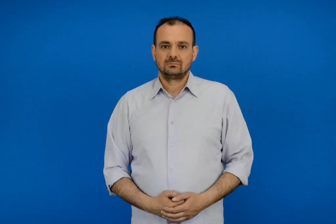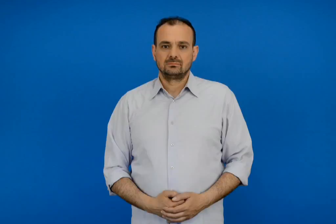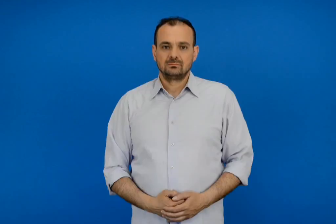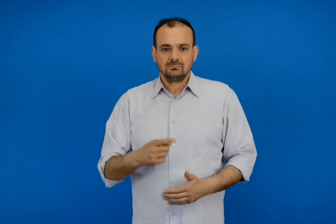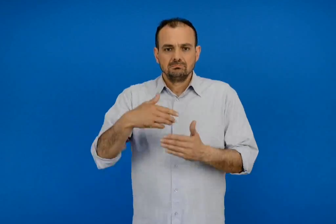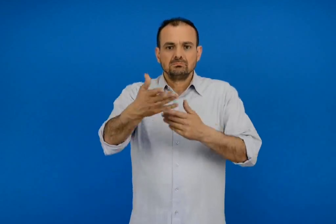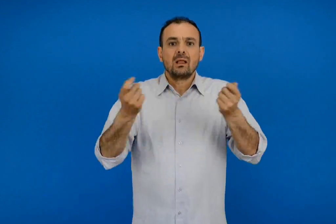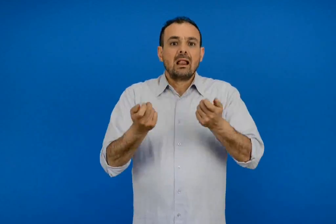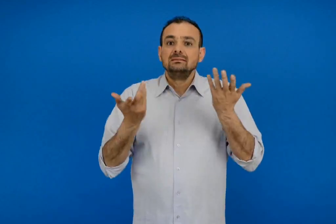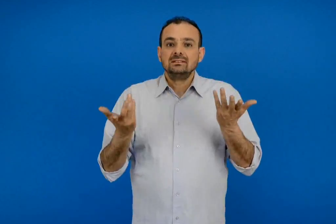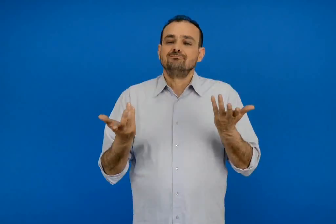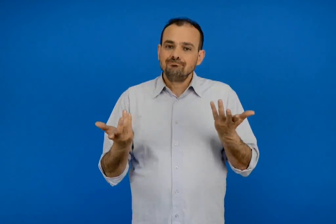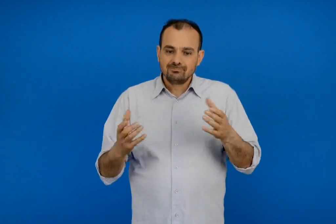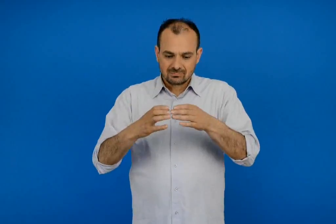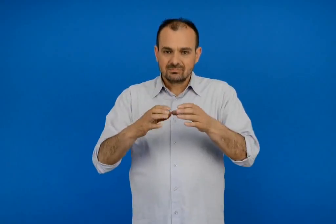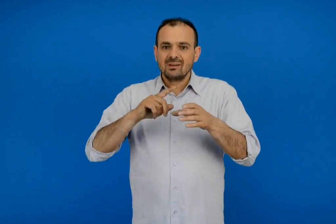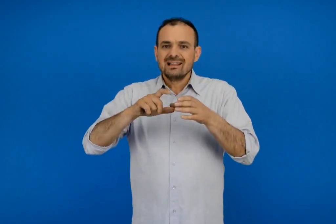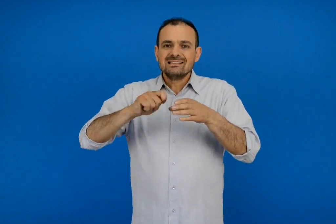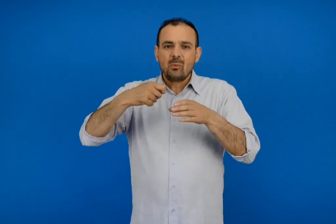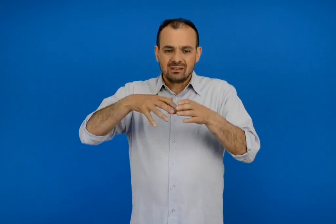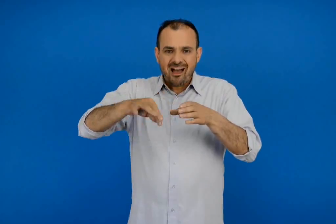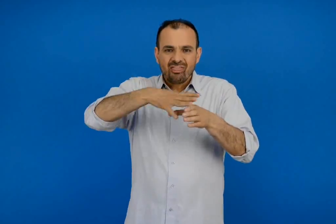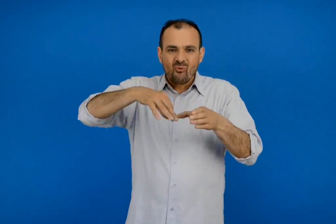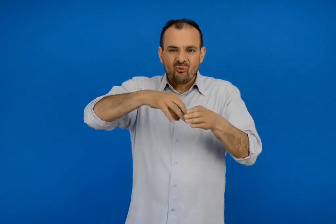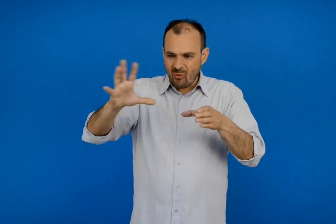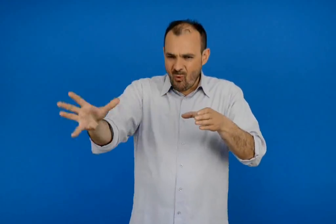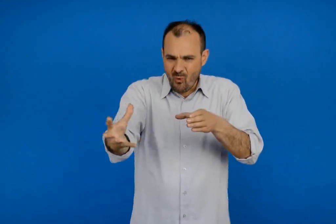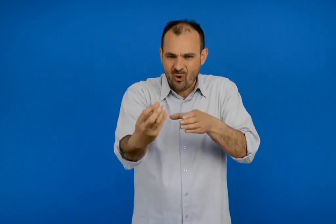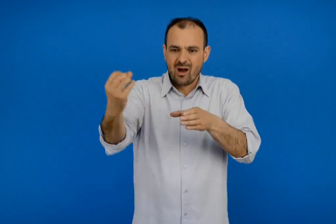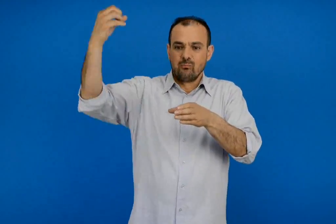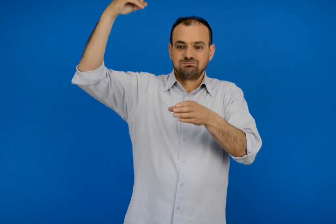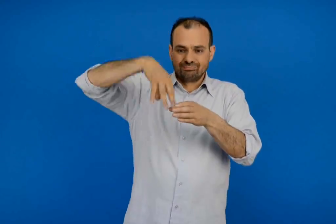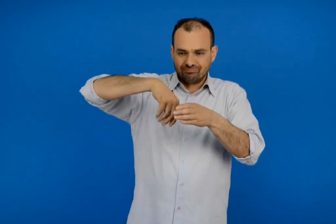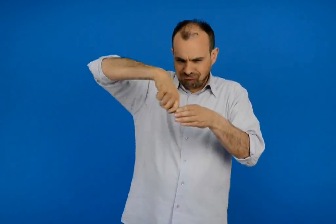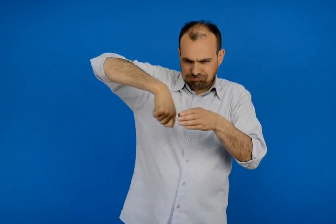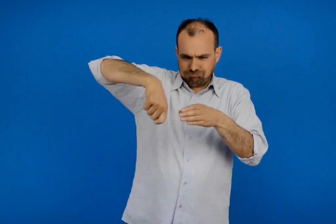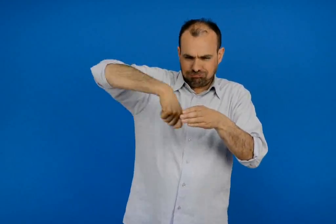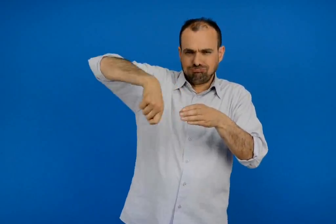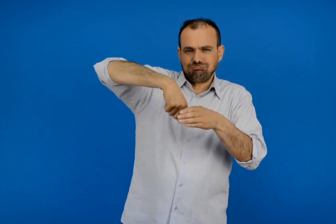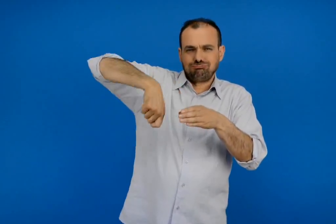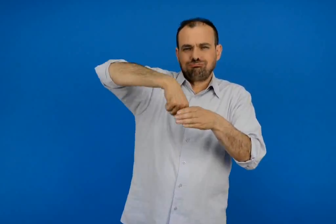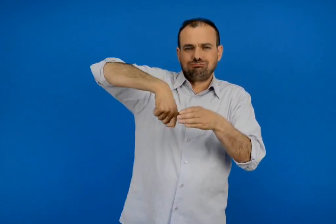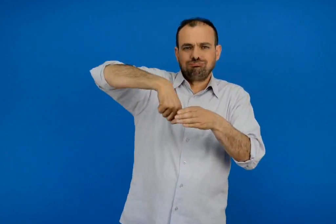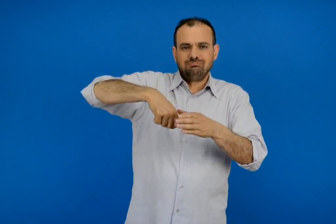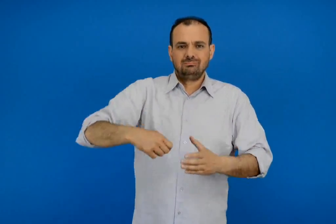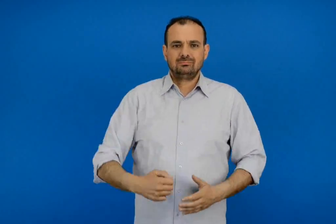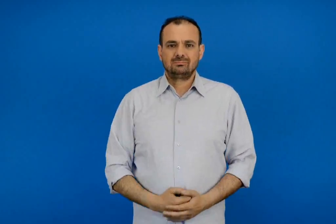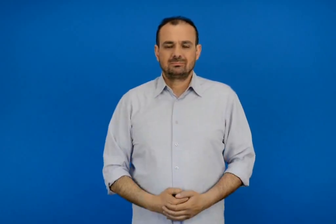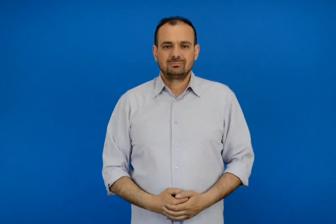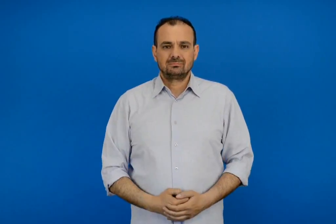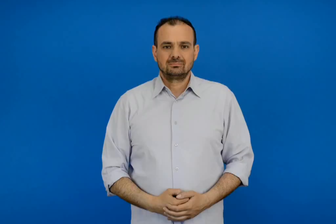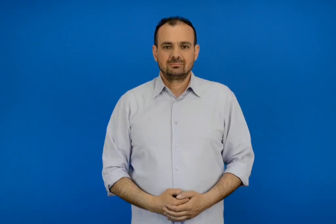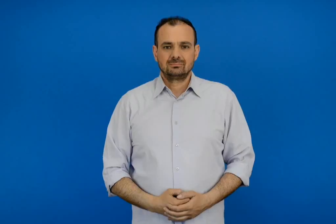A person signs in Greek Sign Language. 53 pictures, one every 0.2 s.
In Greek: τι θα κάνεις ανακατεύεις όλα τα υλικά μαζί και γεμίζεις με αυτά εάν κεσεδάκι από γιαούρτι
